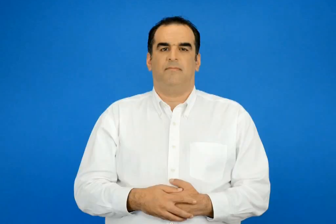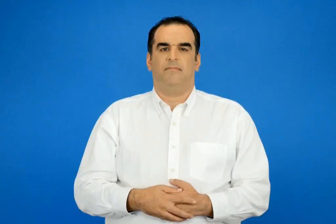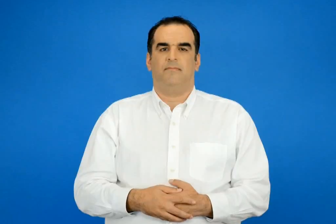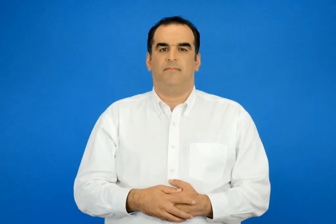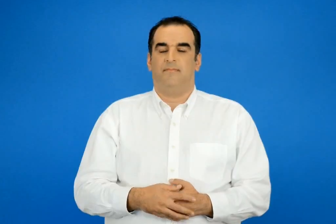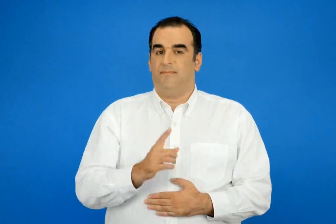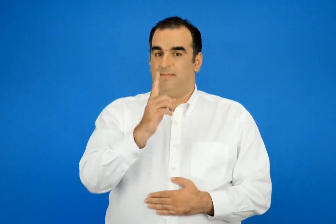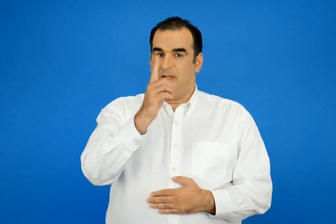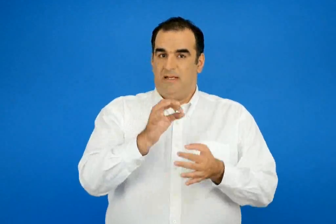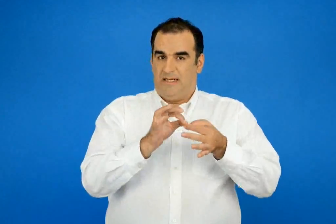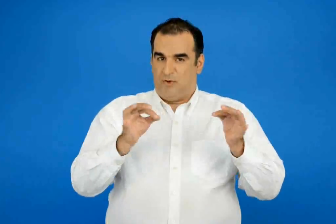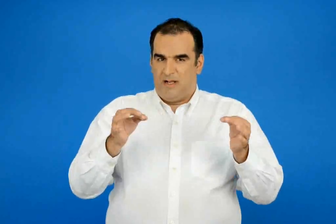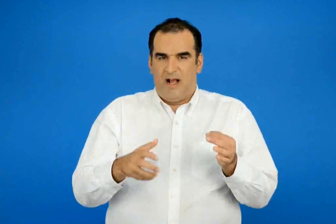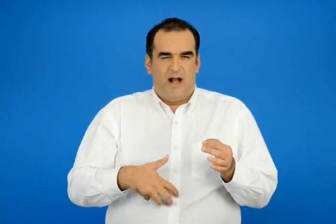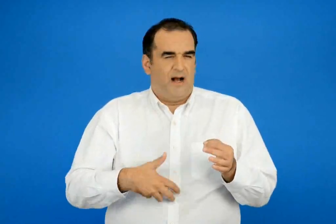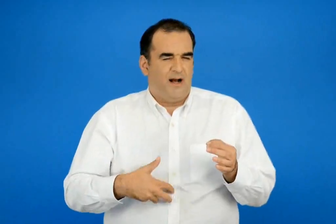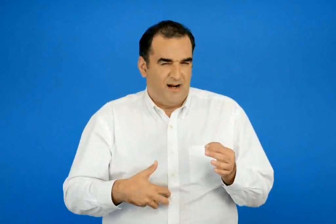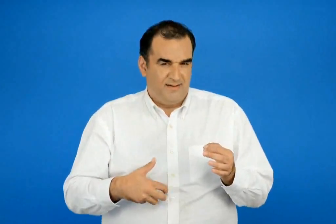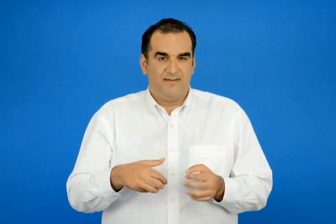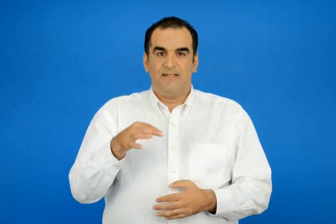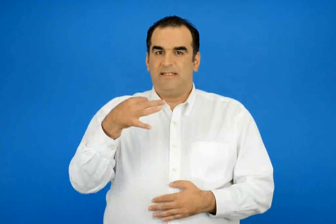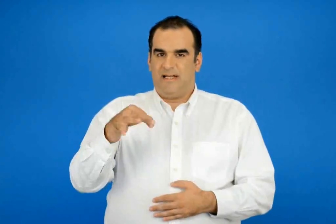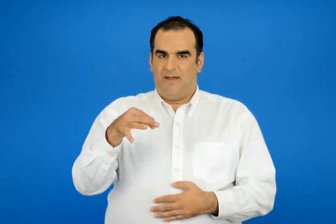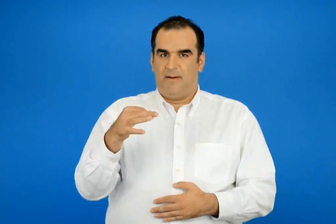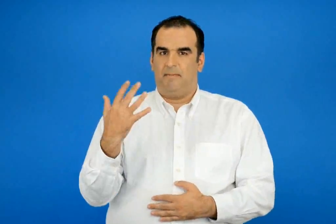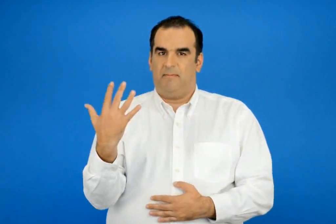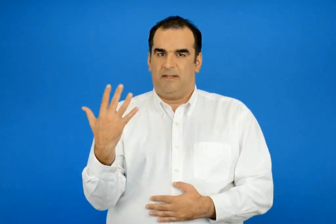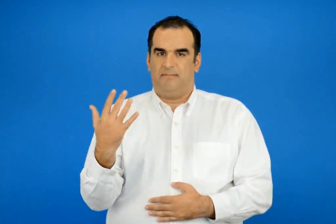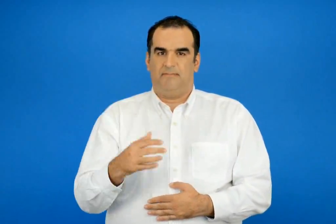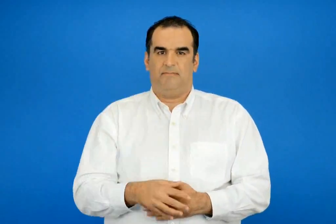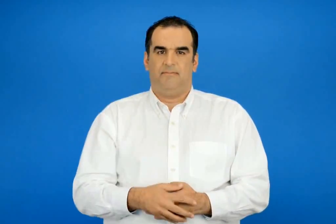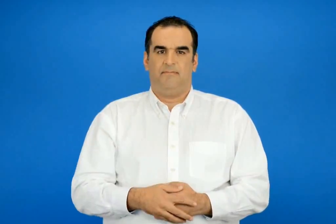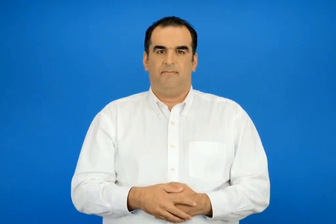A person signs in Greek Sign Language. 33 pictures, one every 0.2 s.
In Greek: μια αστεία ιστορία 5
